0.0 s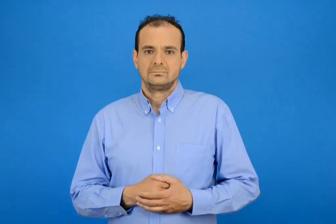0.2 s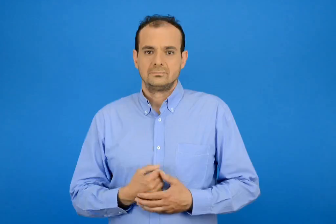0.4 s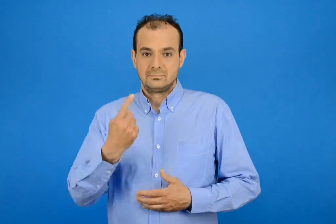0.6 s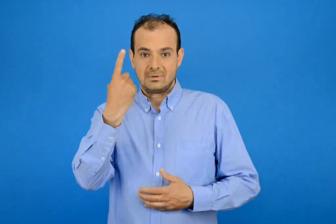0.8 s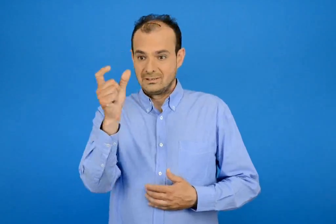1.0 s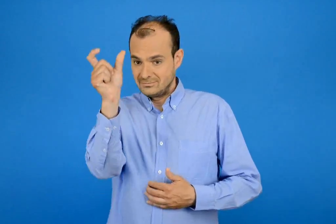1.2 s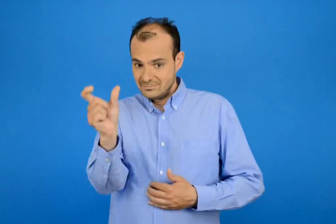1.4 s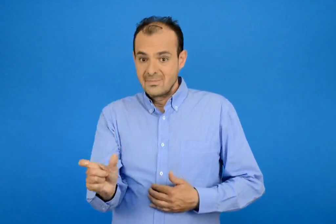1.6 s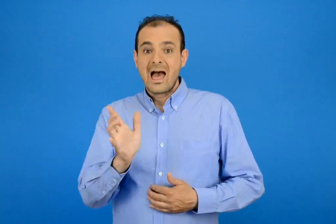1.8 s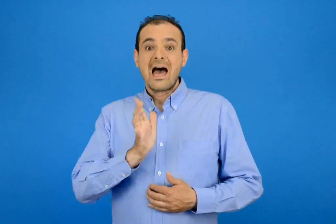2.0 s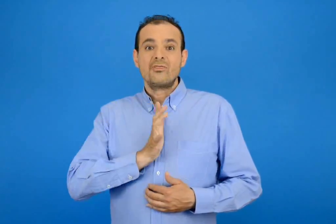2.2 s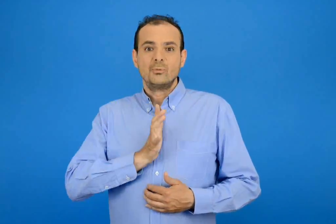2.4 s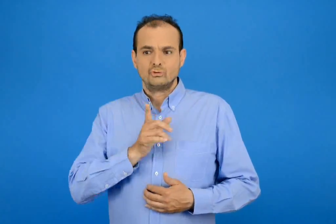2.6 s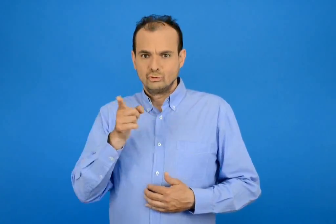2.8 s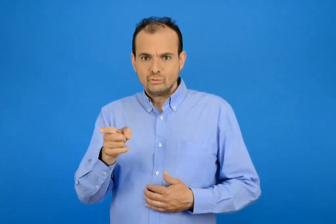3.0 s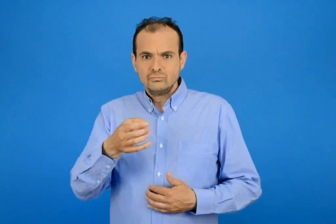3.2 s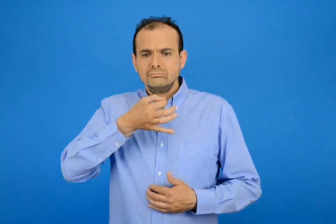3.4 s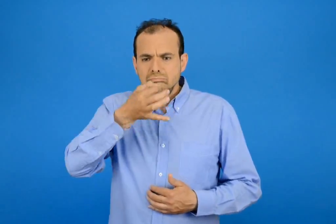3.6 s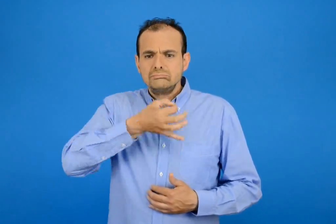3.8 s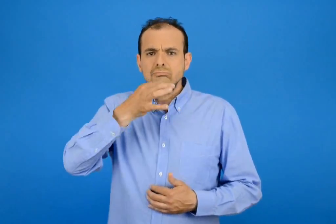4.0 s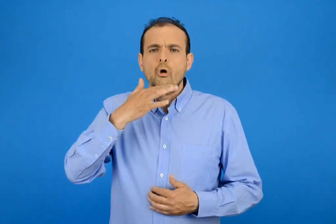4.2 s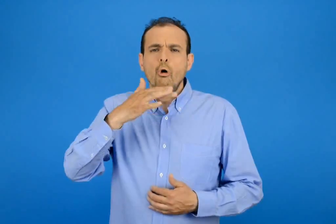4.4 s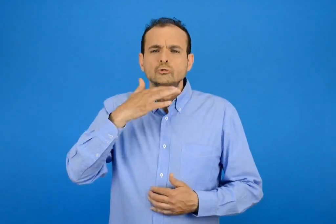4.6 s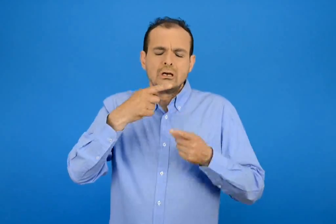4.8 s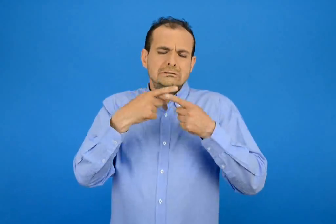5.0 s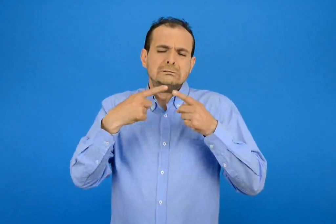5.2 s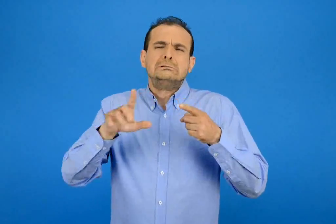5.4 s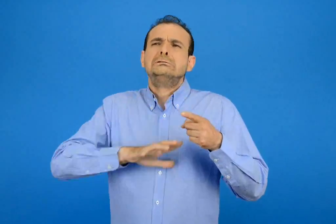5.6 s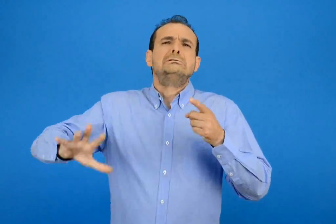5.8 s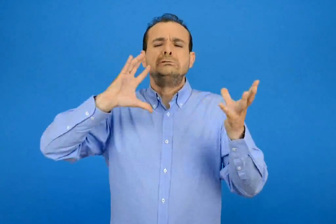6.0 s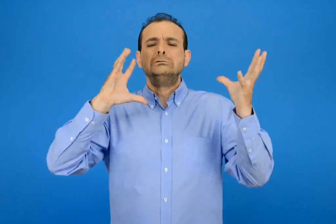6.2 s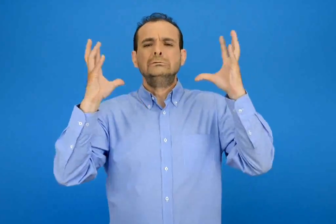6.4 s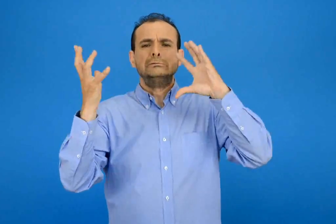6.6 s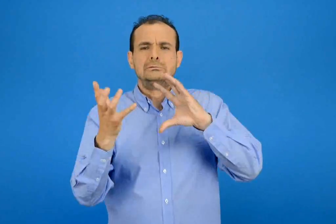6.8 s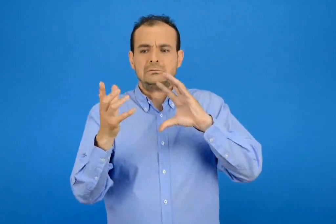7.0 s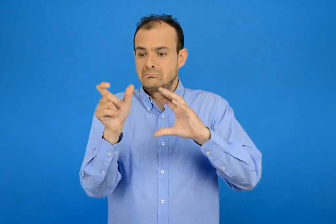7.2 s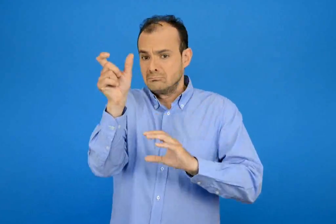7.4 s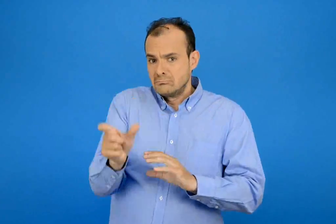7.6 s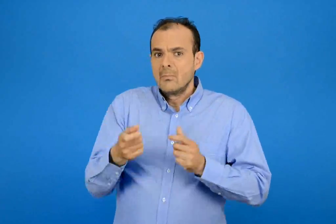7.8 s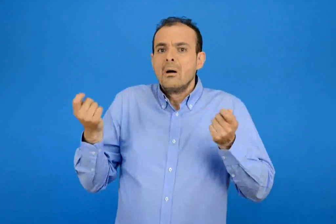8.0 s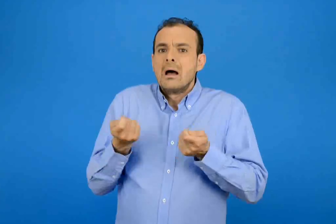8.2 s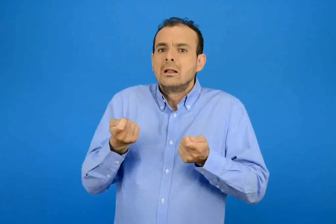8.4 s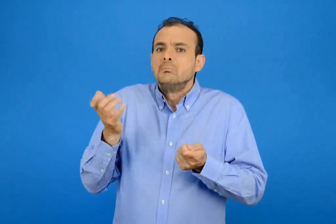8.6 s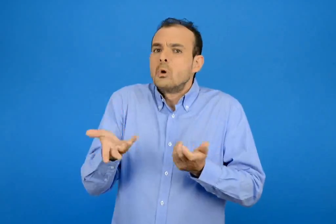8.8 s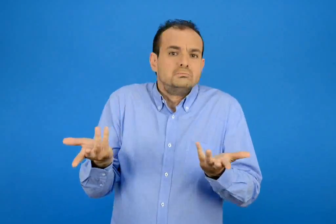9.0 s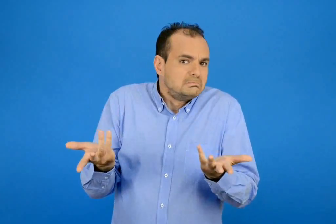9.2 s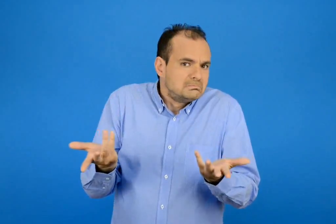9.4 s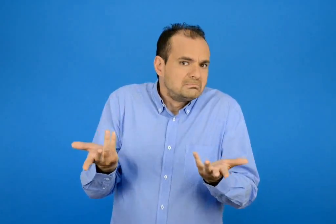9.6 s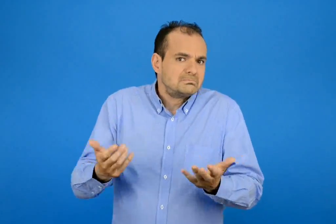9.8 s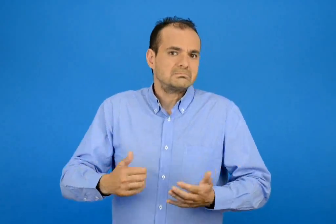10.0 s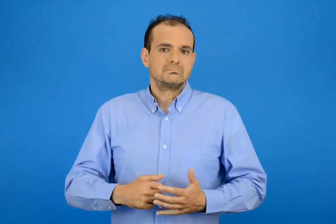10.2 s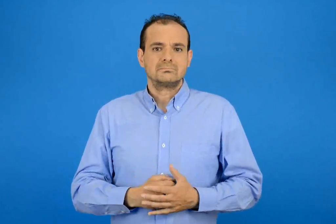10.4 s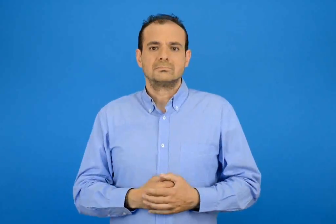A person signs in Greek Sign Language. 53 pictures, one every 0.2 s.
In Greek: τι μπορεί να κάνει ένας άνθρωπος που μιλά όλες τις γλώσσες του κόσμου ;
